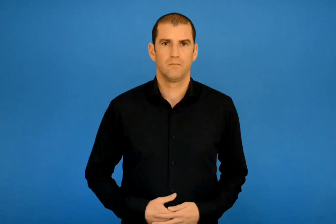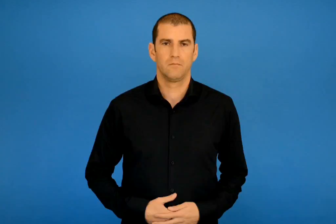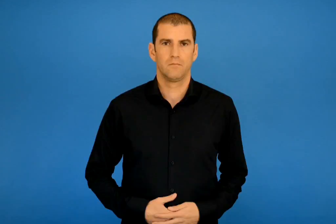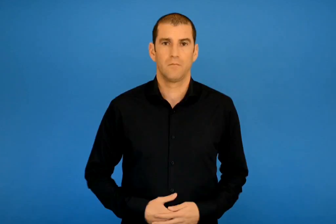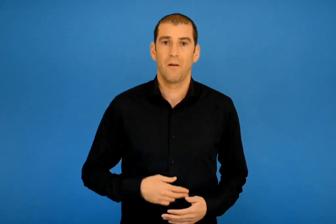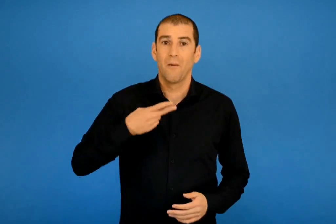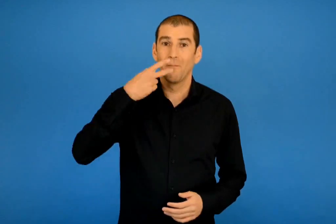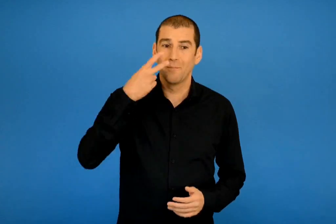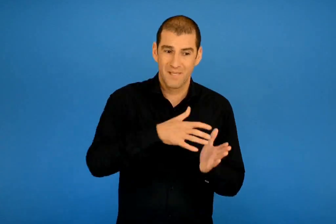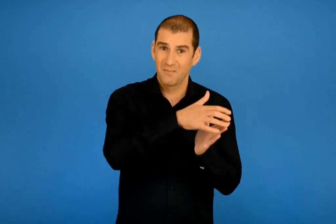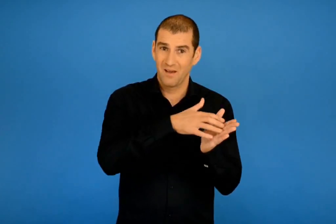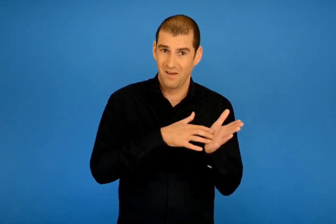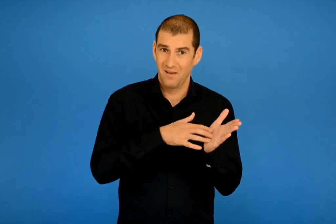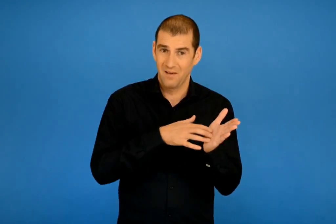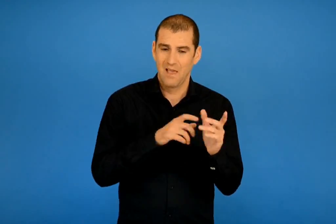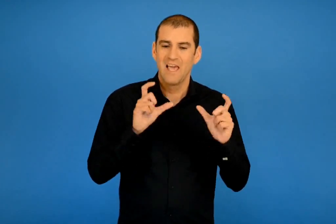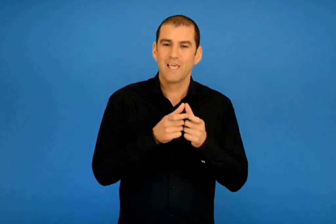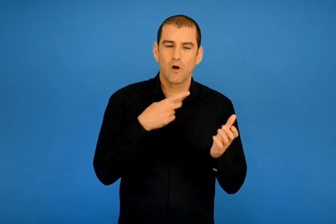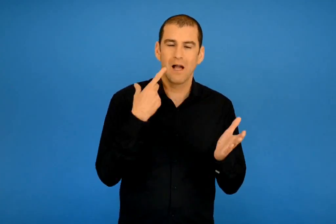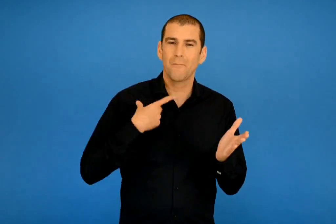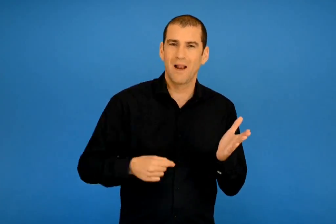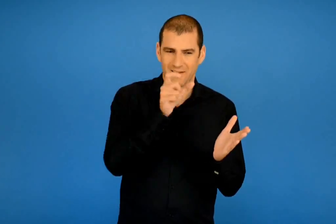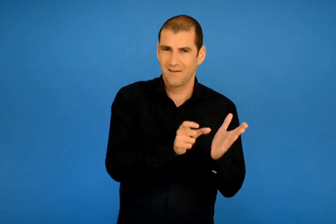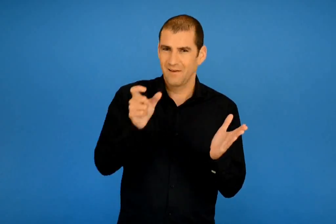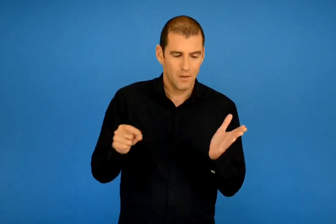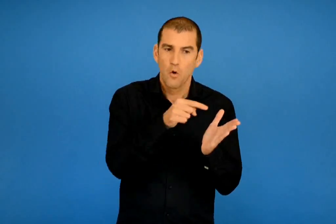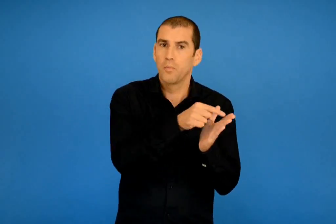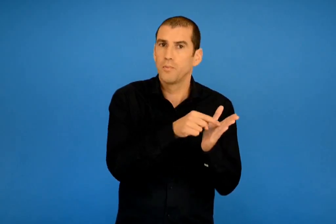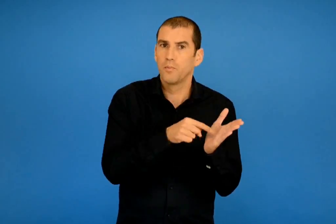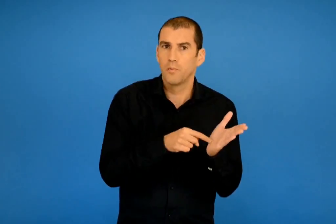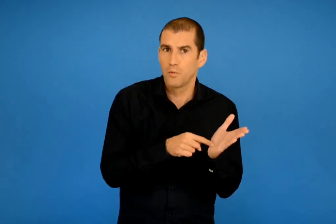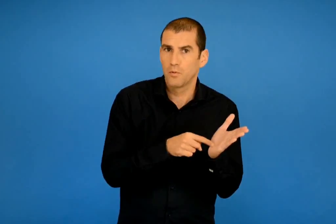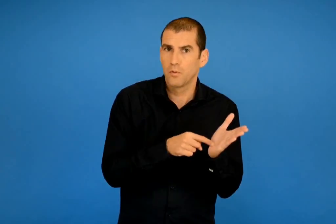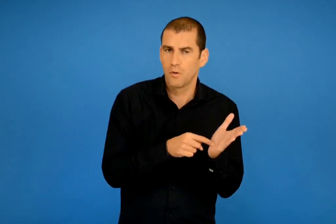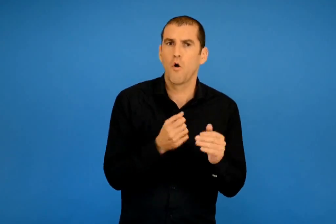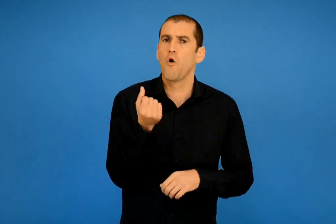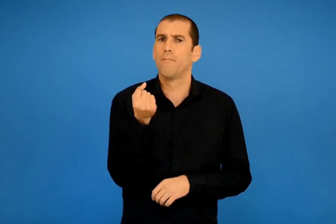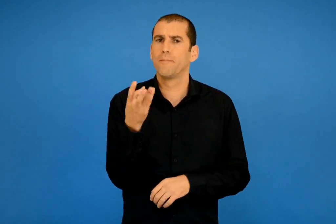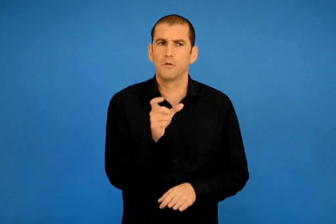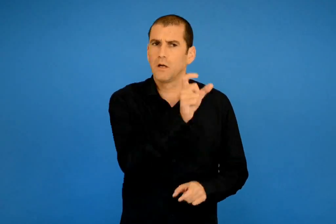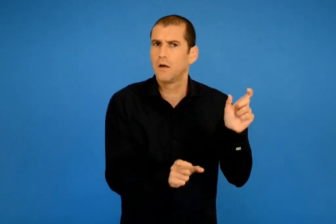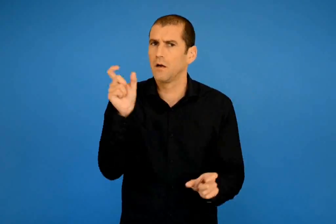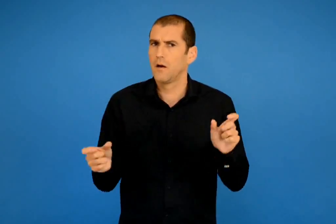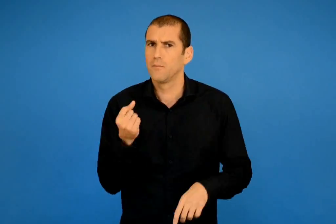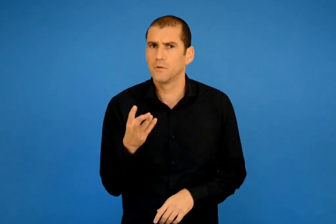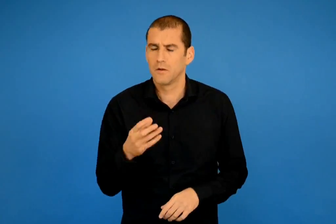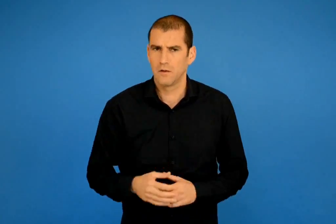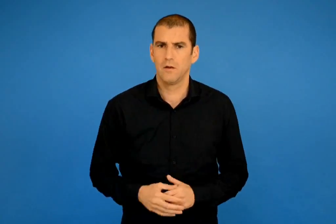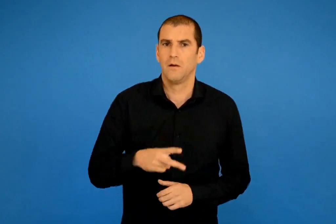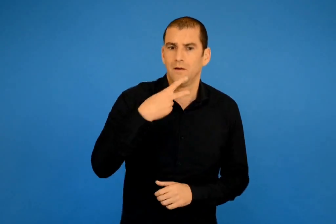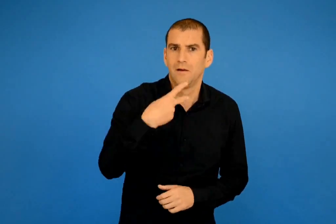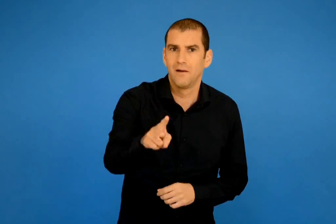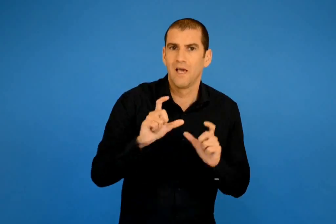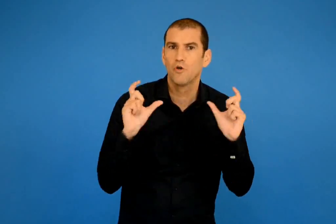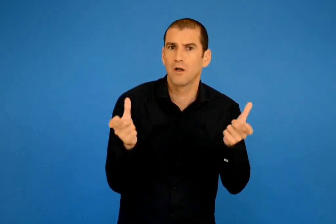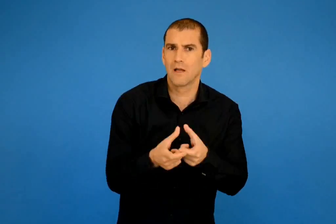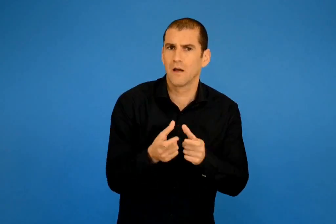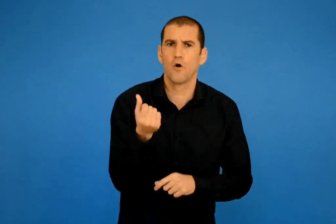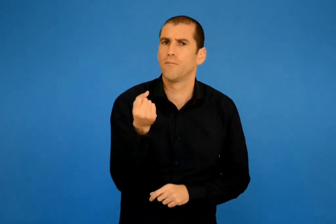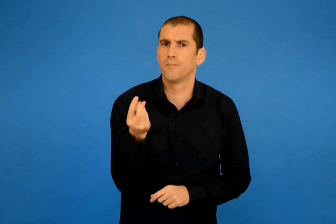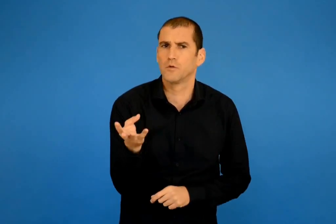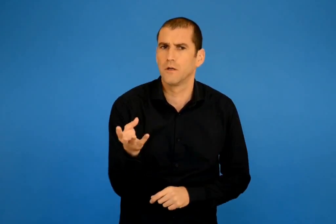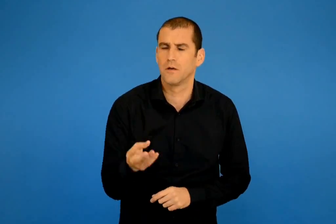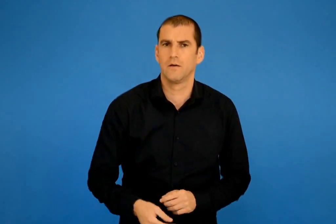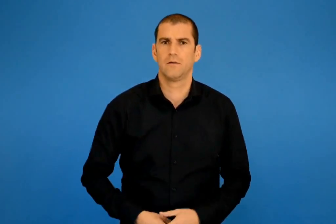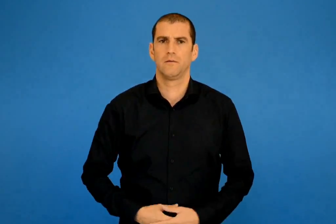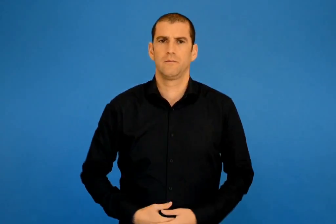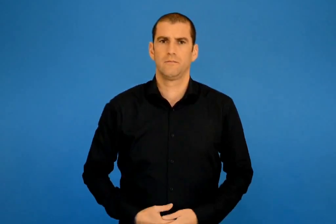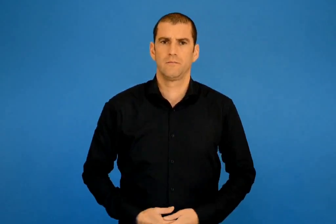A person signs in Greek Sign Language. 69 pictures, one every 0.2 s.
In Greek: σε ποιο σημείο το ποίημα μιλάει για τα μέλη της οικογένειας ; ποσά είναι αυτά ; ποσά μέλη έχει η δική σου οικογένεια ;
